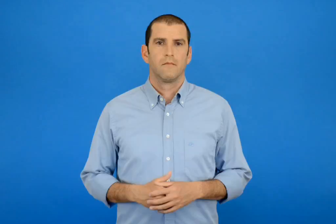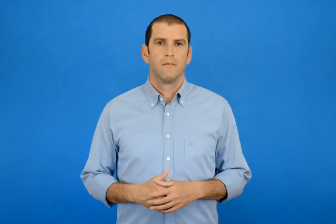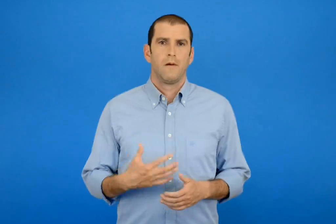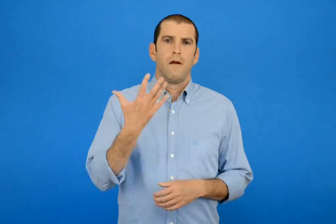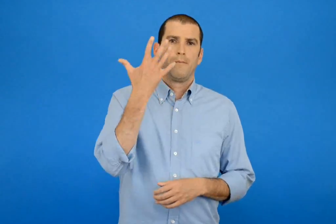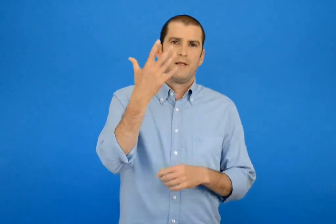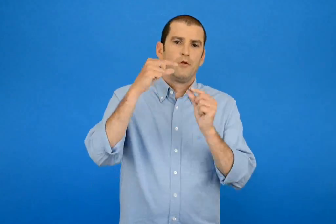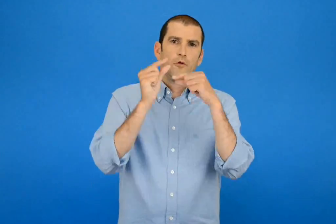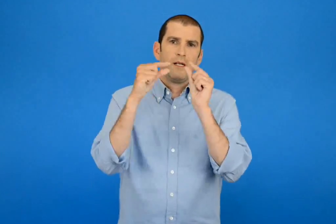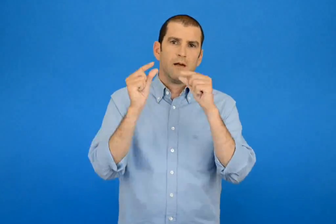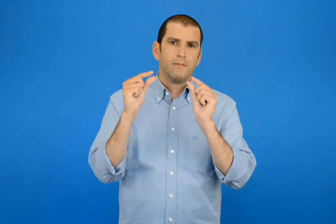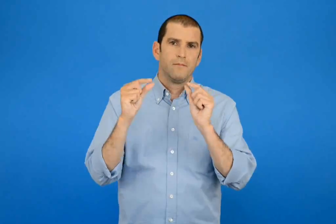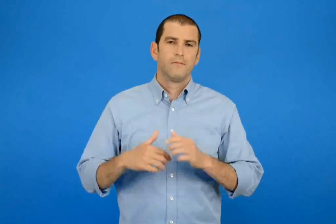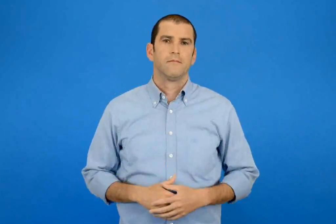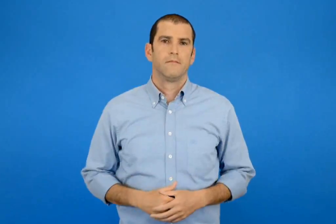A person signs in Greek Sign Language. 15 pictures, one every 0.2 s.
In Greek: πεντάμηνα
